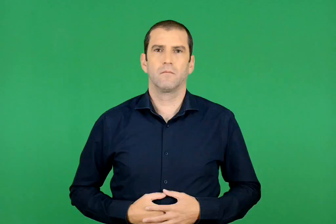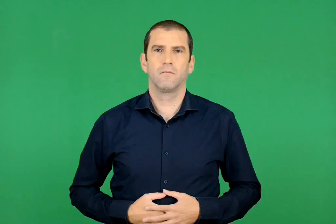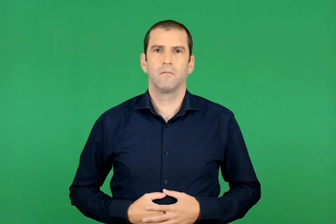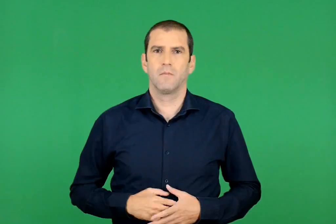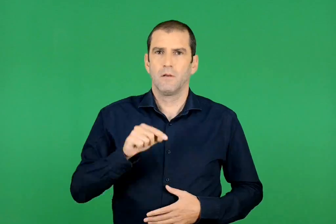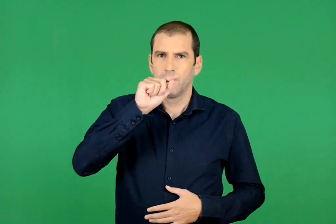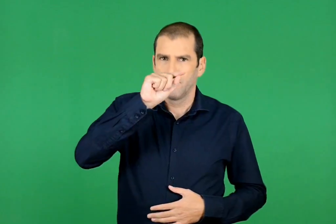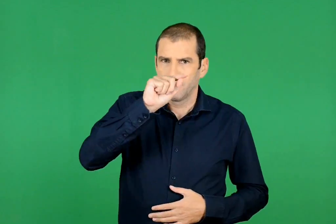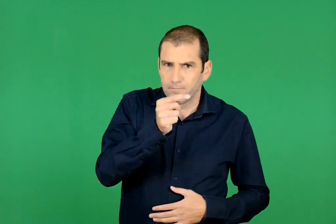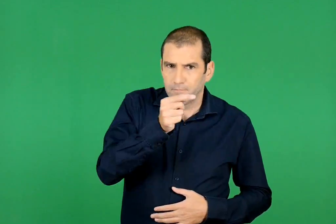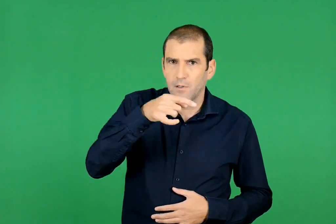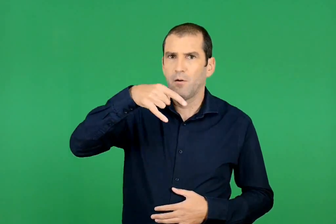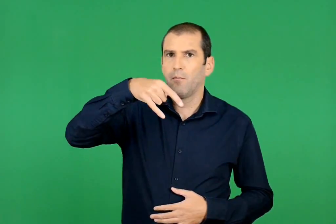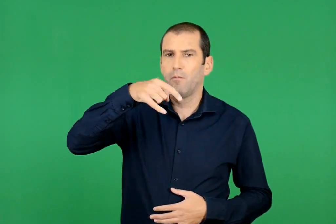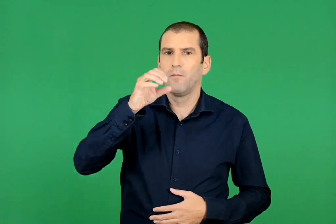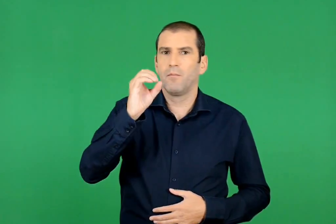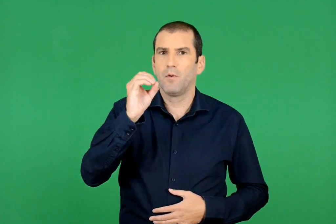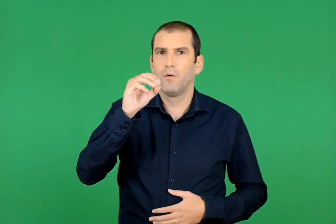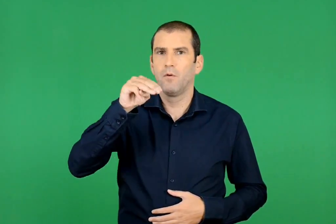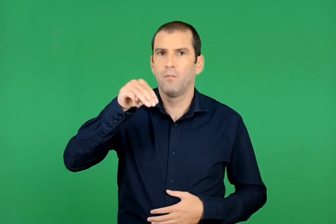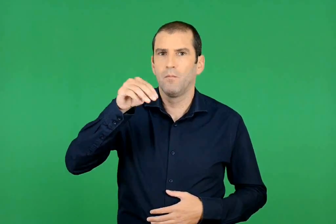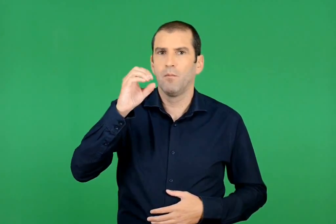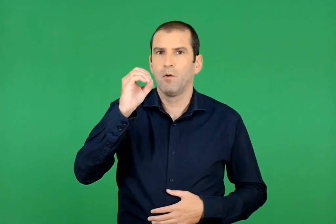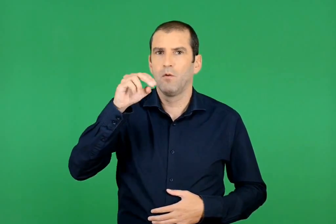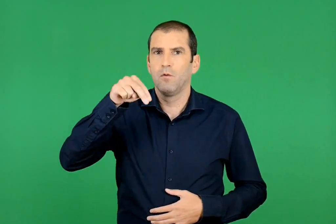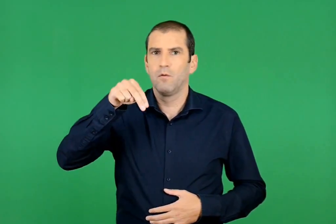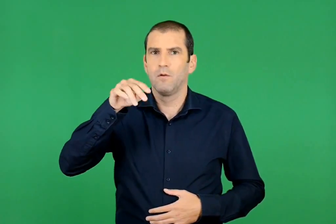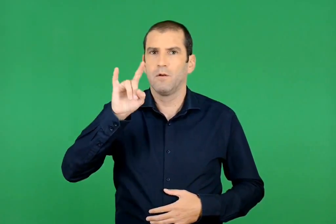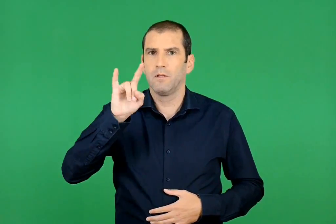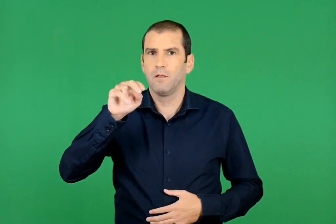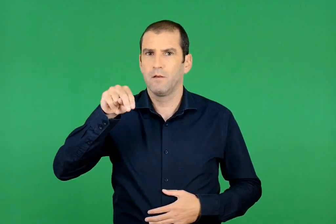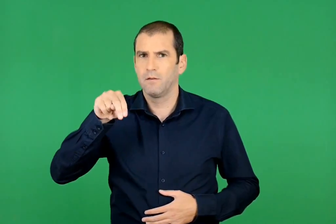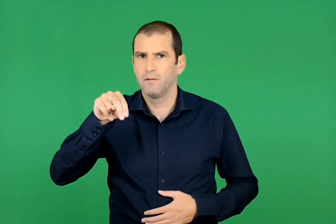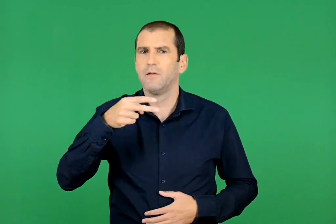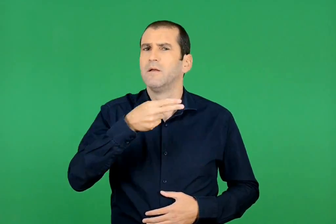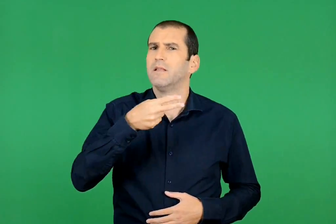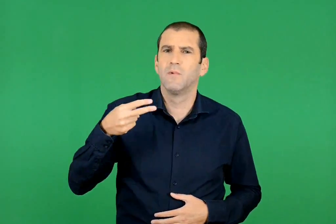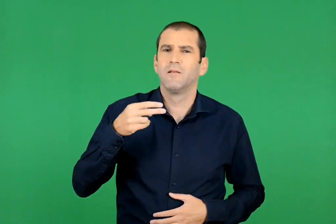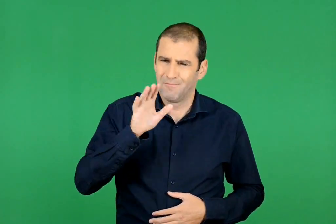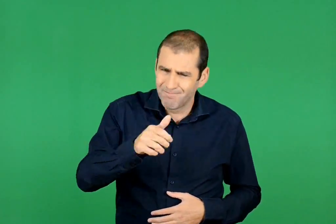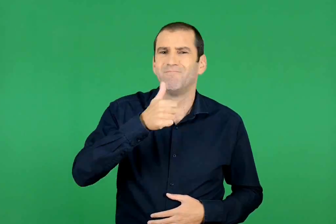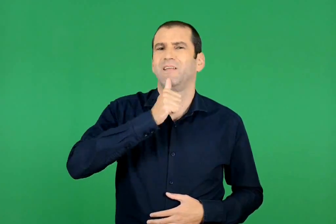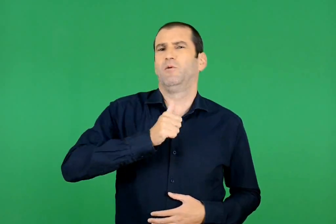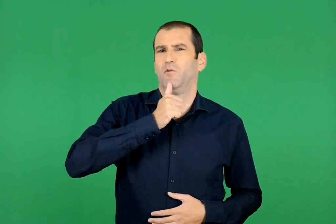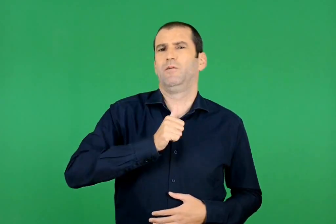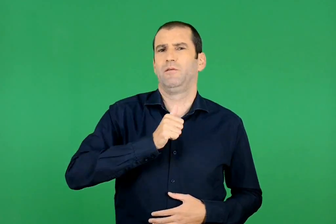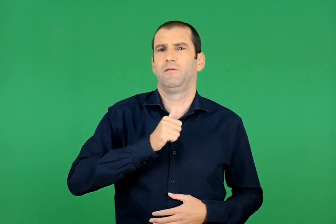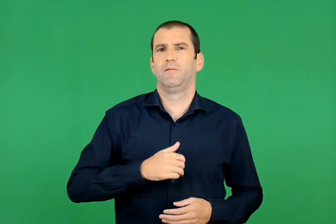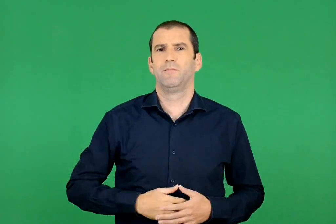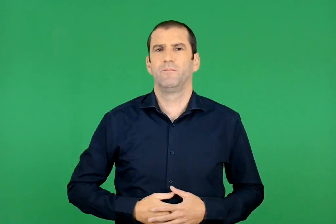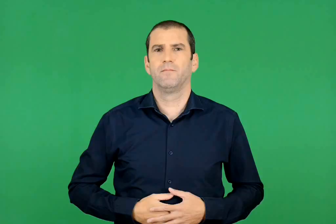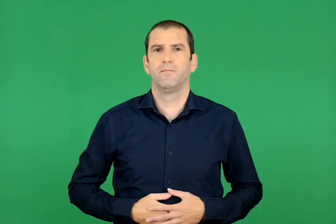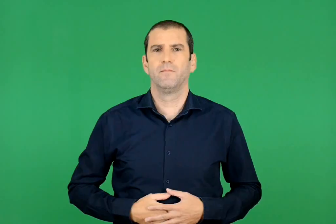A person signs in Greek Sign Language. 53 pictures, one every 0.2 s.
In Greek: υπομονήν κάνε υπομονή
